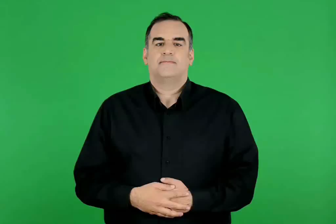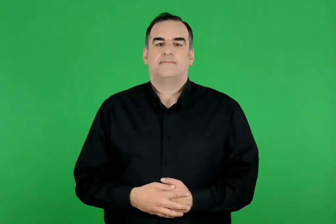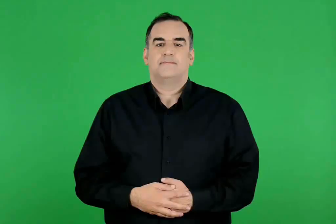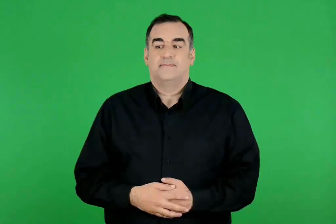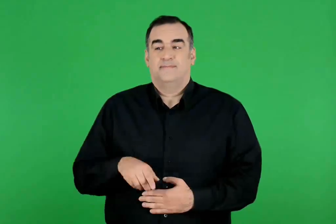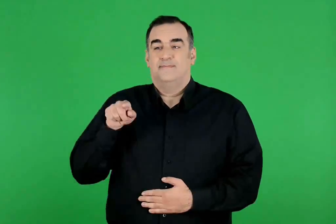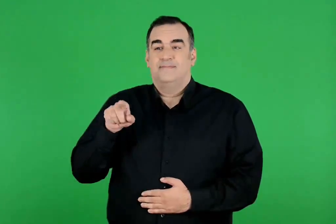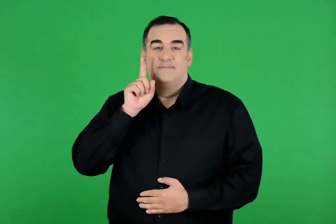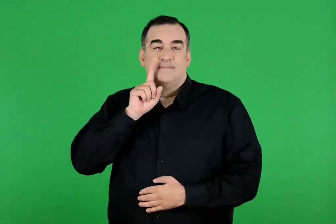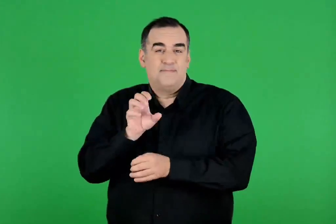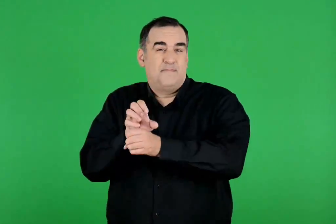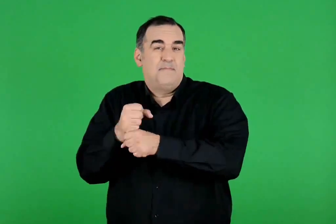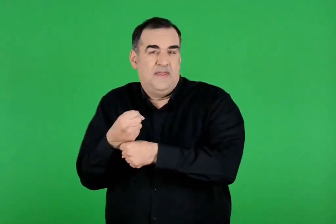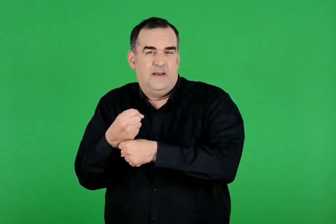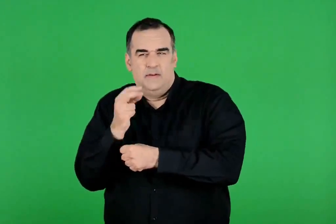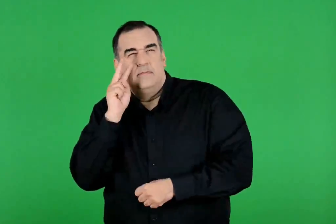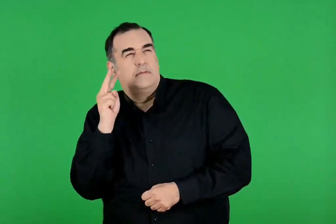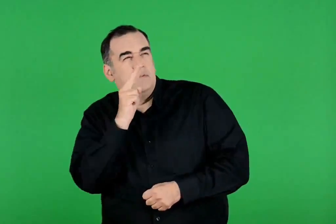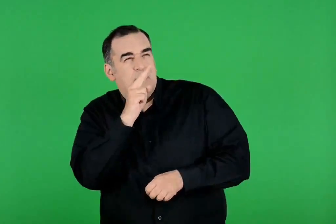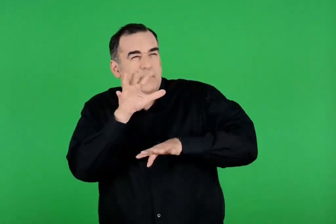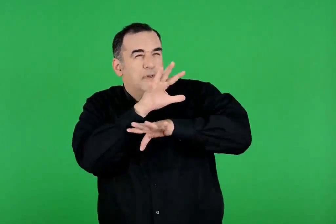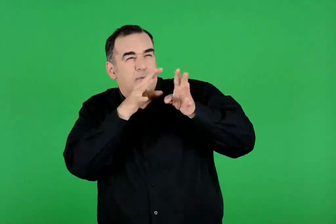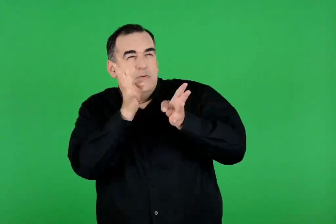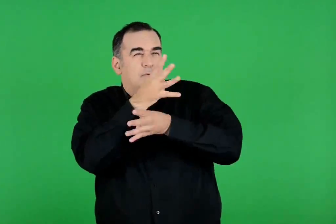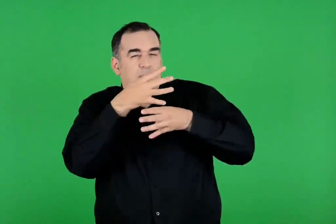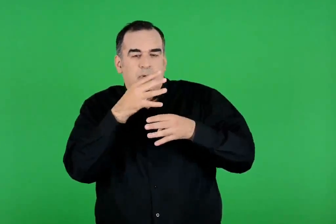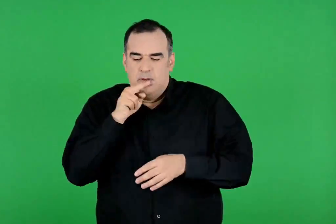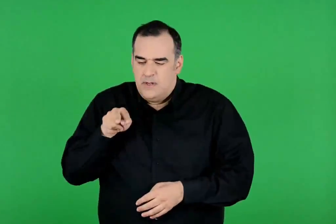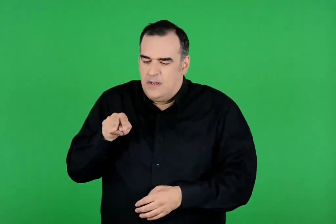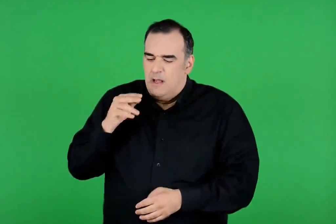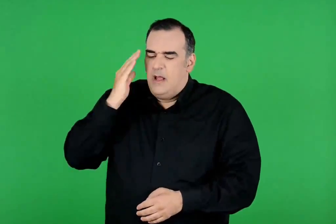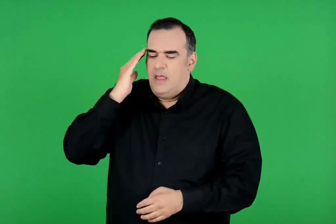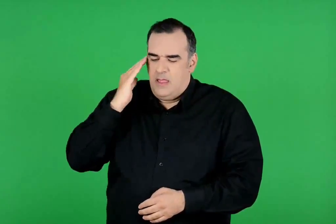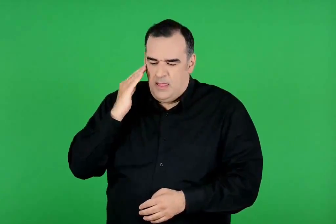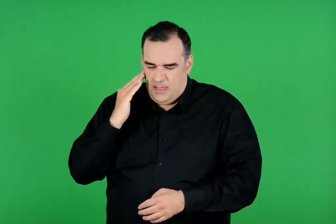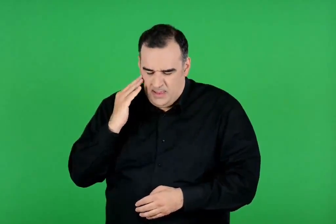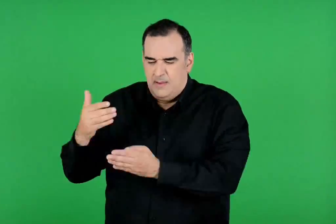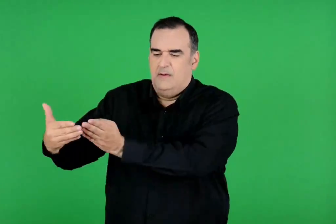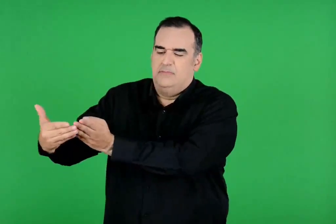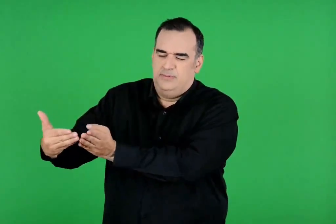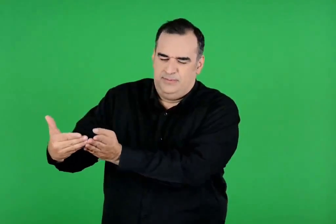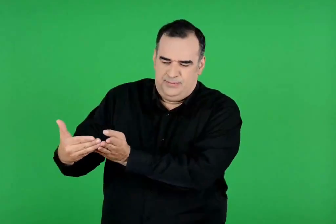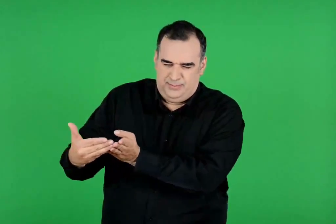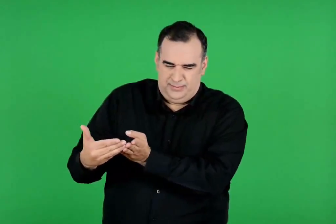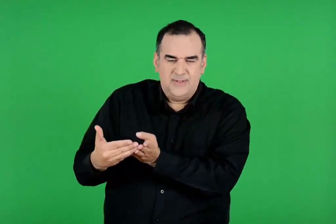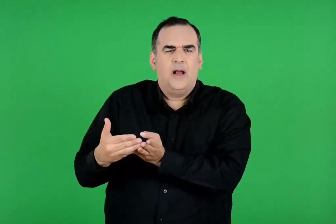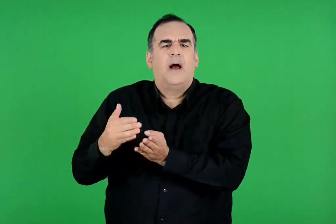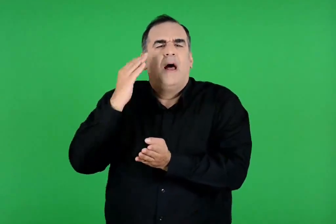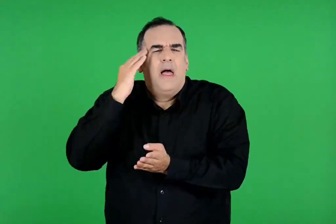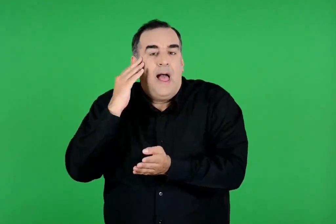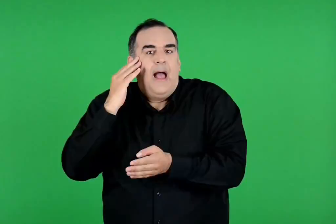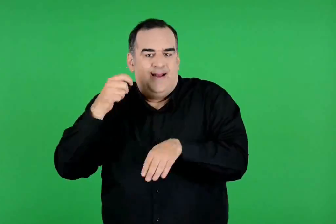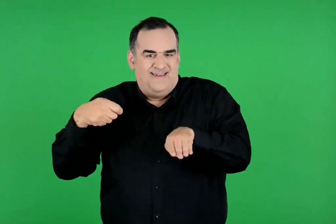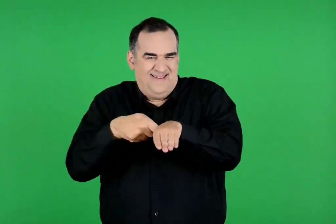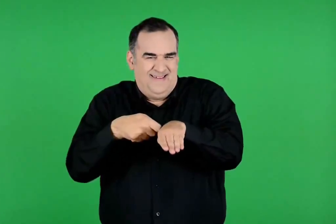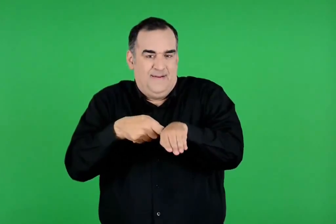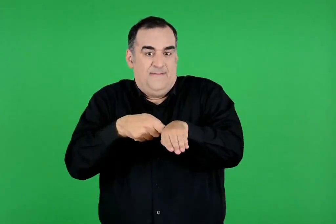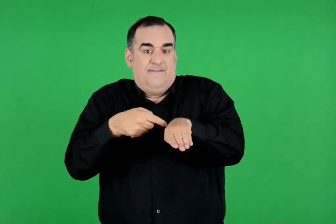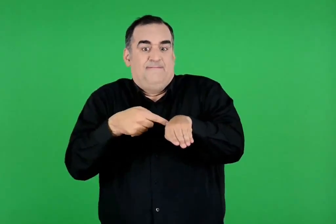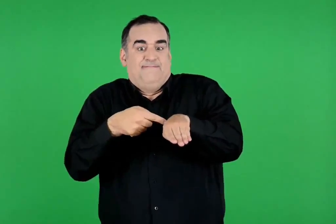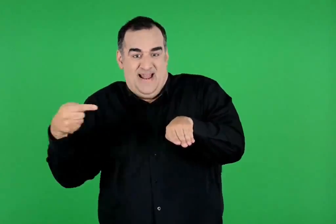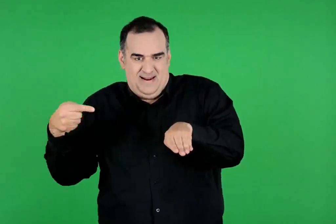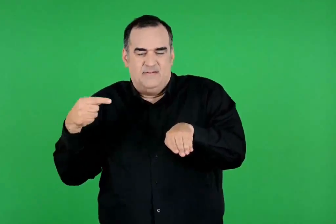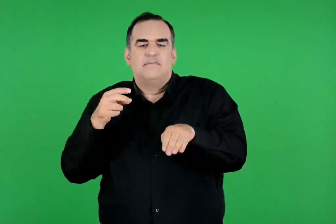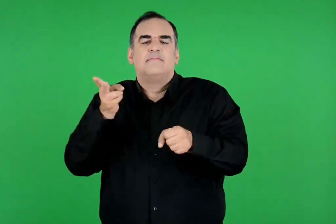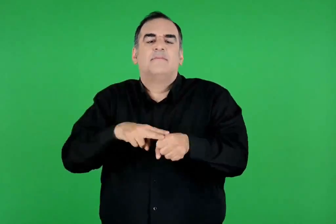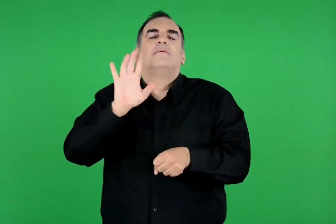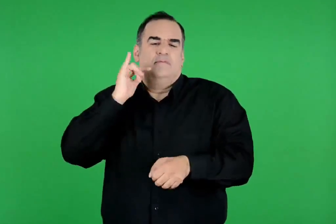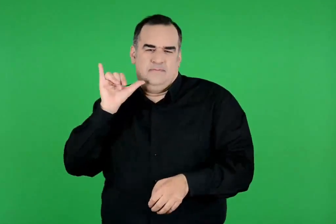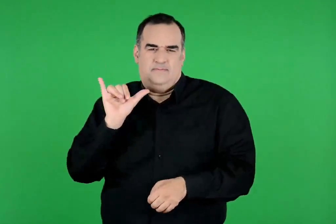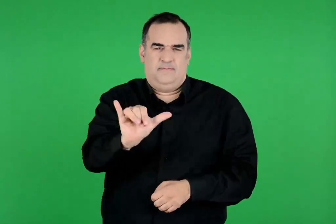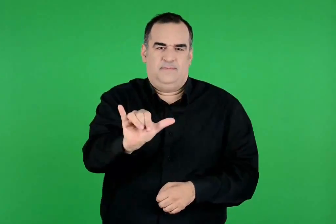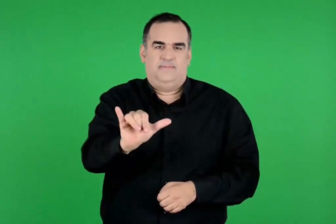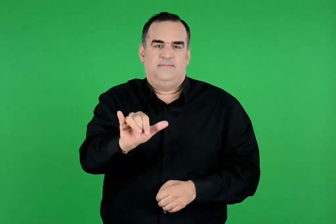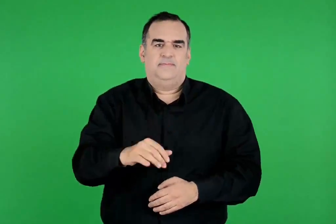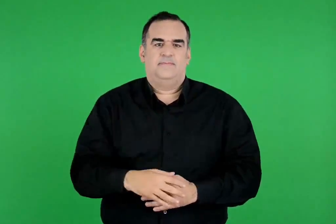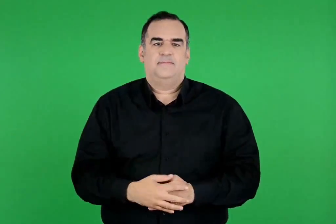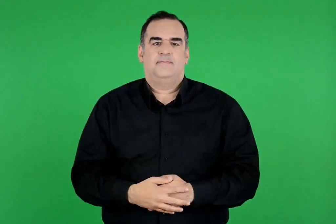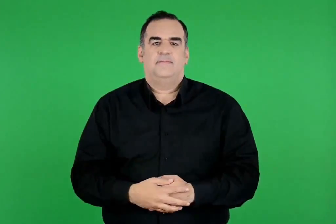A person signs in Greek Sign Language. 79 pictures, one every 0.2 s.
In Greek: η μήδεια όμως , με το μαγικό της βλέμμα και με τα ξόρκια της , τον έπεισε να τους αφήσει να πλησιάσουν , τάχα για να του βγάλει το χάλκινο καρφί , κι έτσι να γίνει αθάνατος
